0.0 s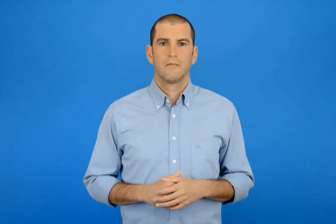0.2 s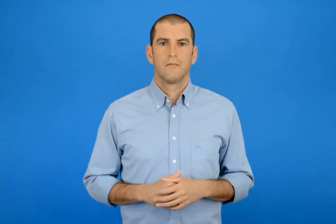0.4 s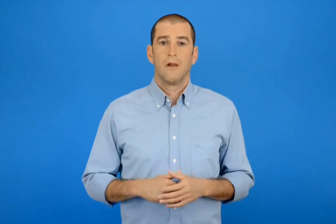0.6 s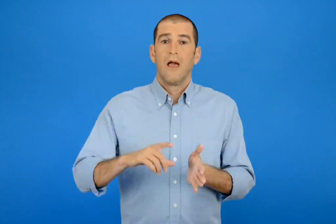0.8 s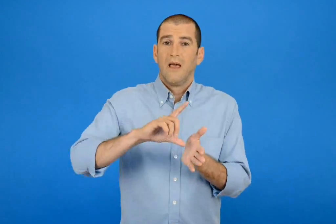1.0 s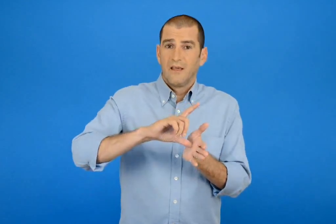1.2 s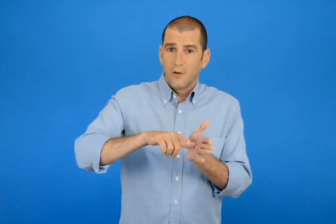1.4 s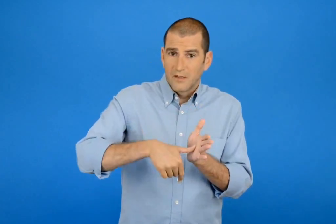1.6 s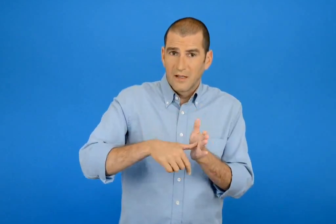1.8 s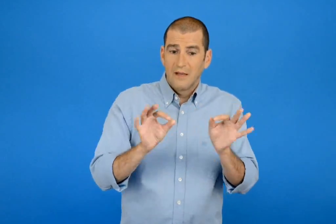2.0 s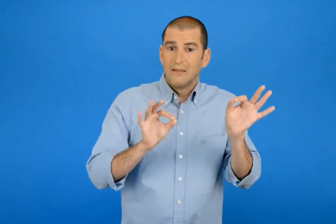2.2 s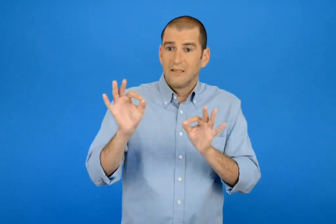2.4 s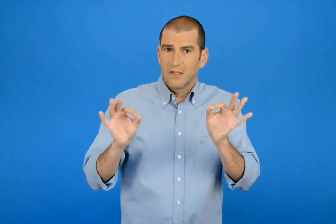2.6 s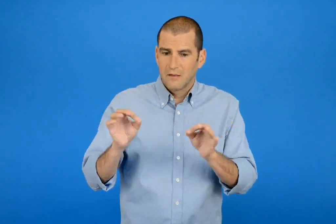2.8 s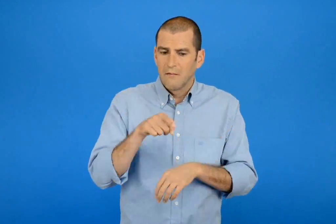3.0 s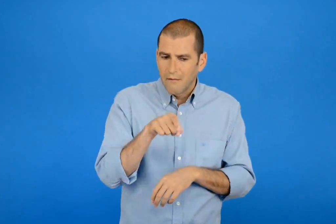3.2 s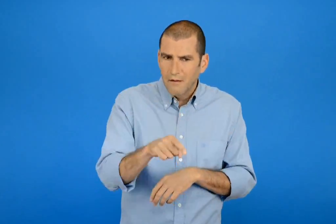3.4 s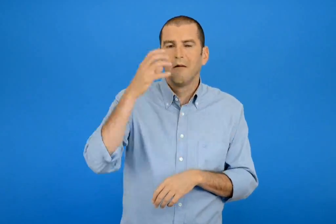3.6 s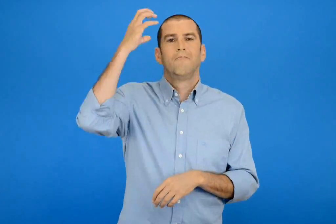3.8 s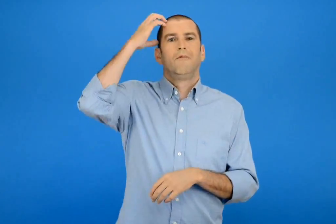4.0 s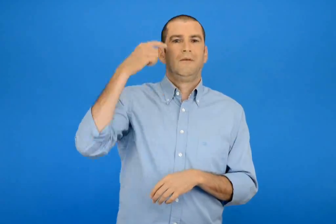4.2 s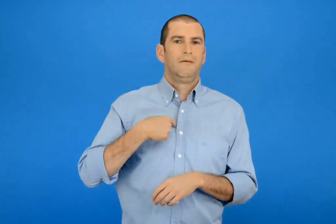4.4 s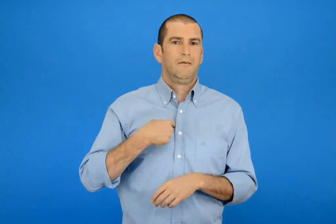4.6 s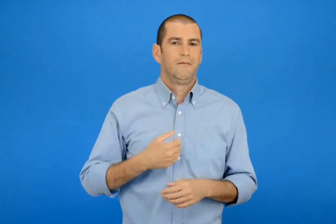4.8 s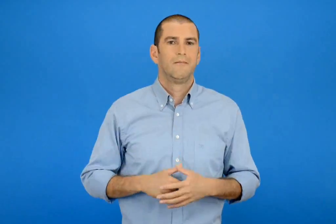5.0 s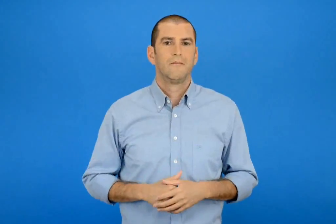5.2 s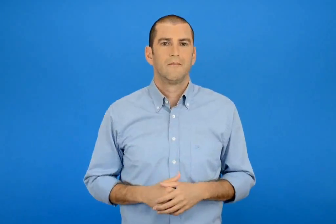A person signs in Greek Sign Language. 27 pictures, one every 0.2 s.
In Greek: γεωμετρικά σχήματα που το καθένα μου θυμίζει
